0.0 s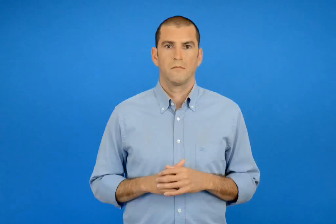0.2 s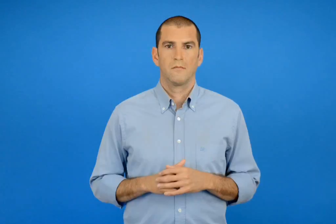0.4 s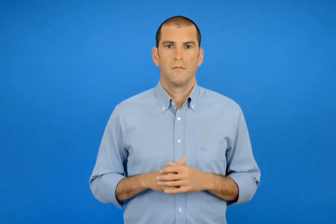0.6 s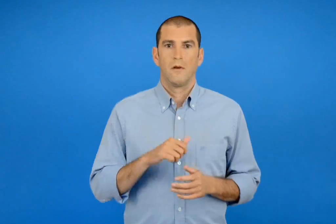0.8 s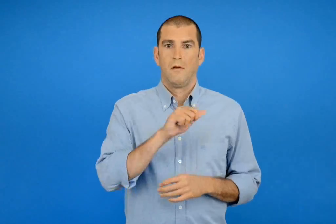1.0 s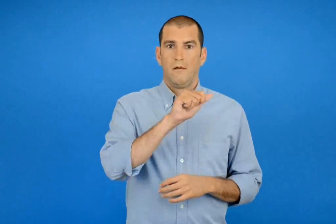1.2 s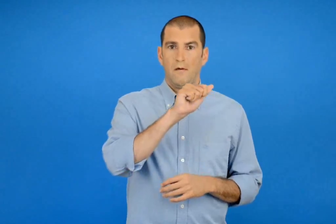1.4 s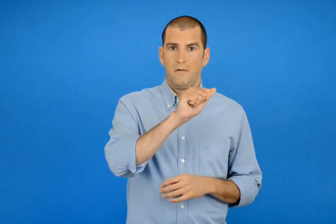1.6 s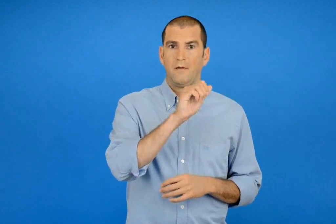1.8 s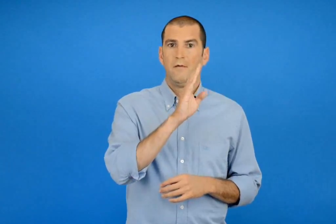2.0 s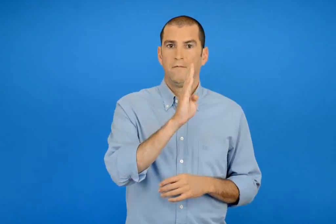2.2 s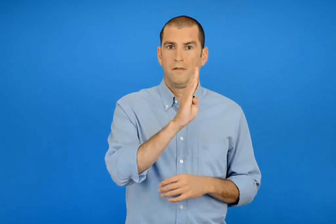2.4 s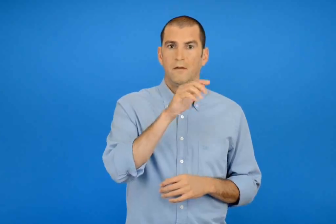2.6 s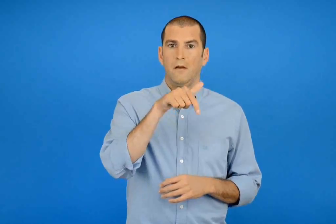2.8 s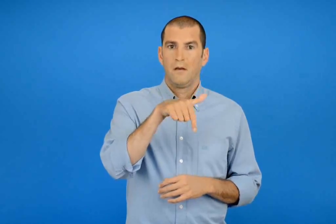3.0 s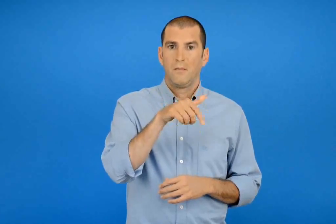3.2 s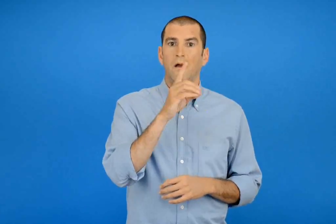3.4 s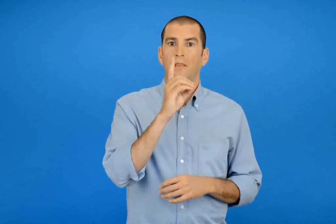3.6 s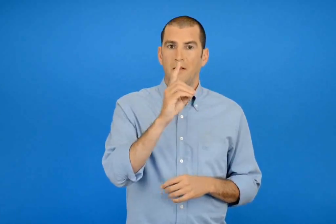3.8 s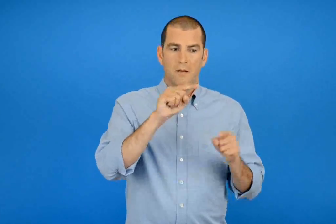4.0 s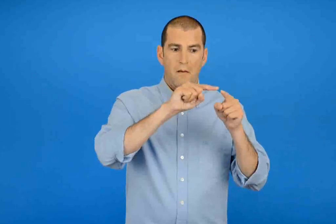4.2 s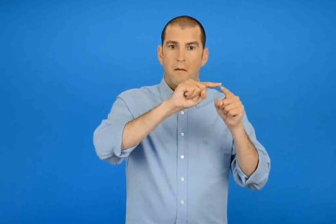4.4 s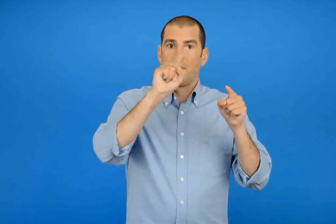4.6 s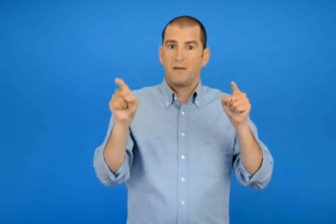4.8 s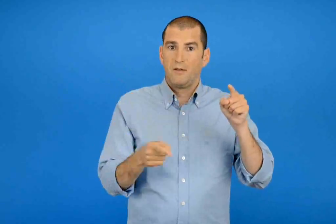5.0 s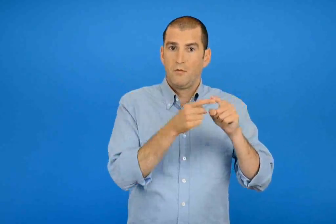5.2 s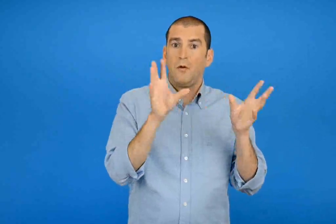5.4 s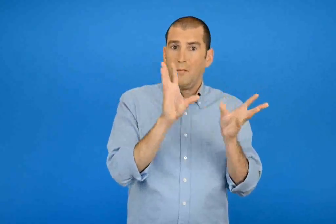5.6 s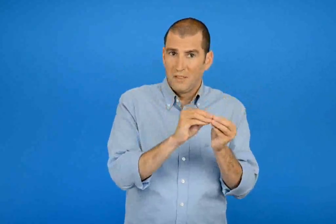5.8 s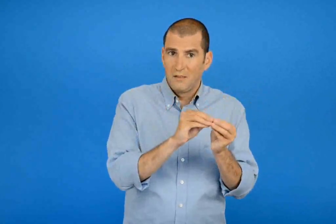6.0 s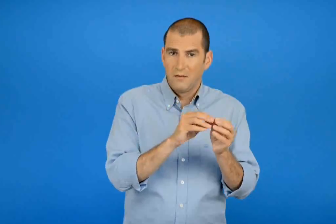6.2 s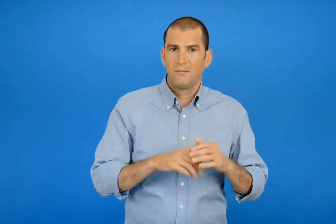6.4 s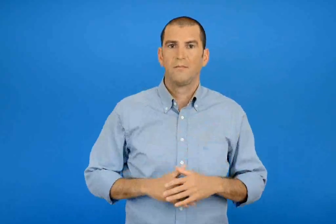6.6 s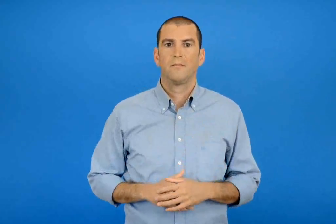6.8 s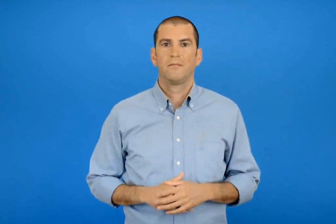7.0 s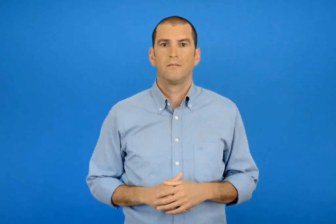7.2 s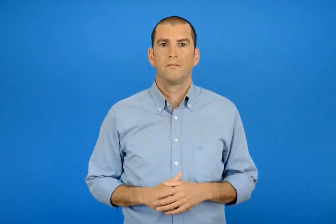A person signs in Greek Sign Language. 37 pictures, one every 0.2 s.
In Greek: η περίμετρος του αβγδ είναι
